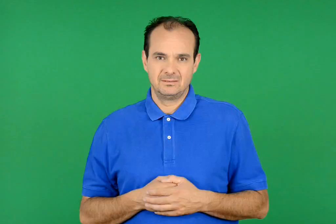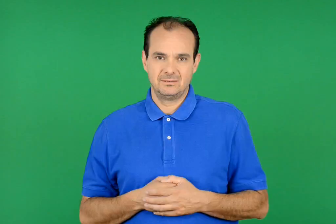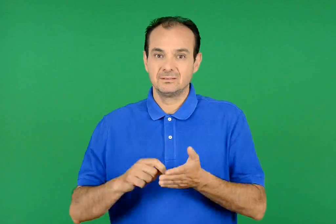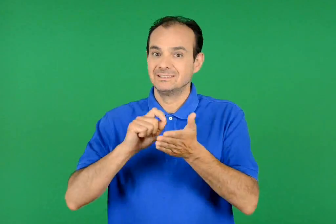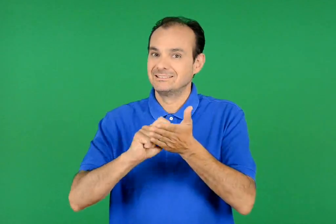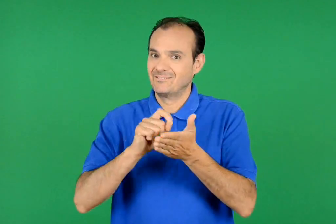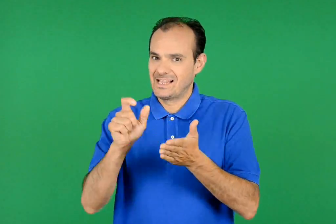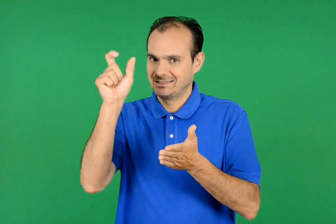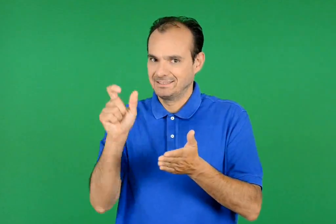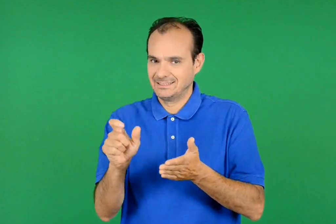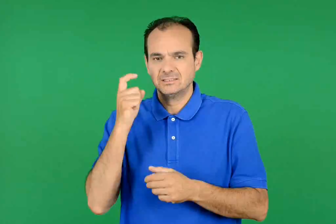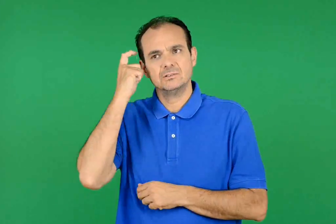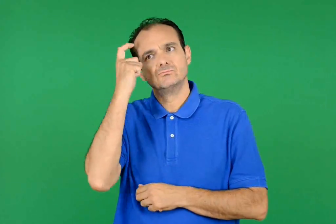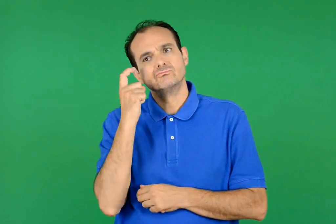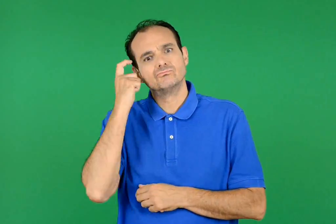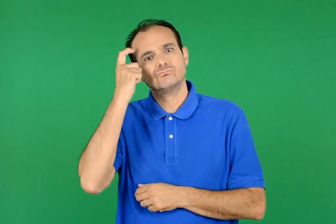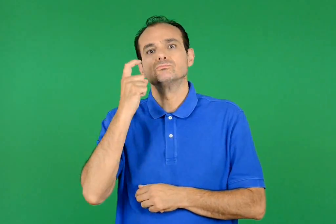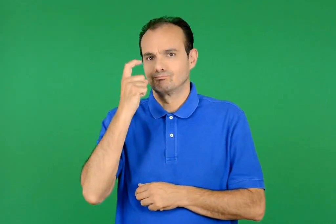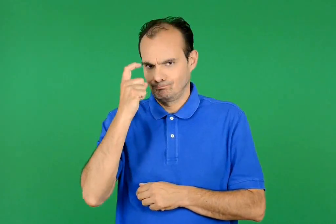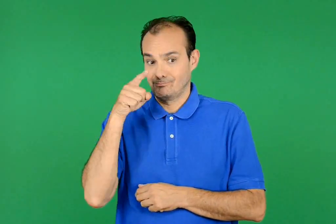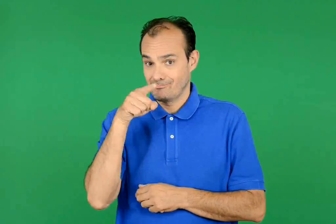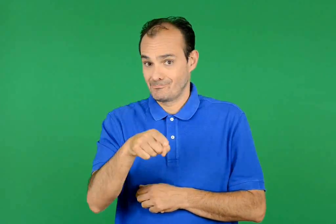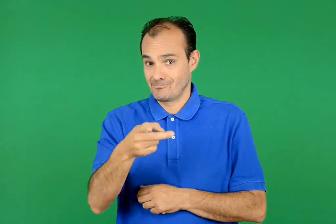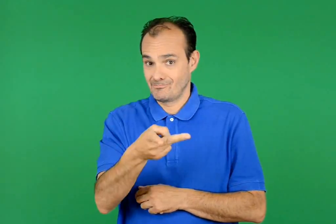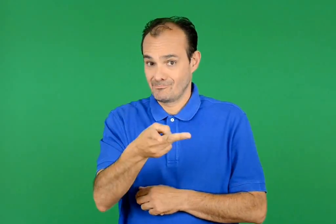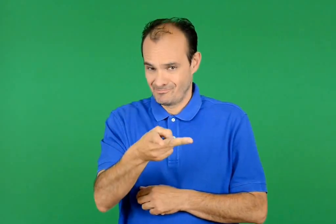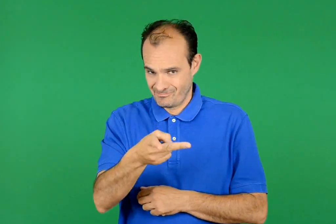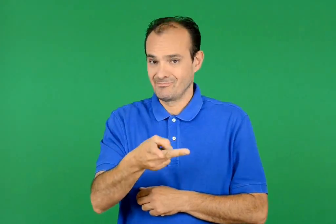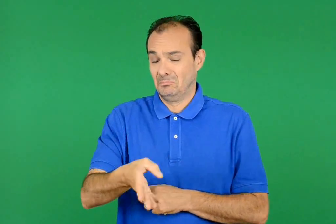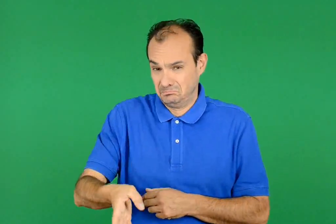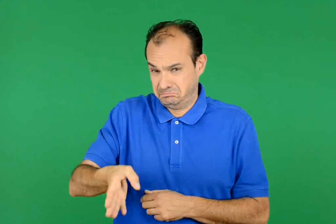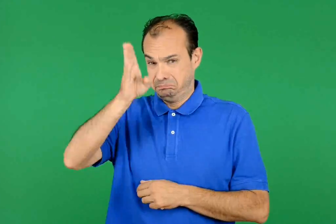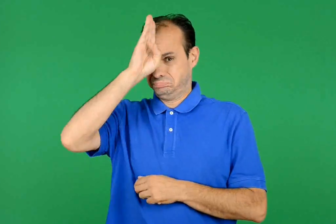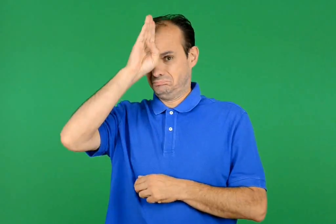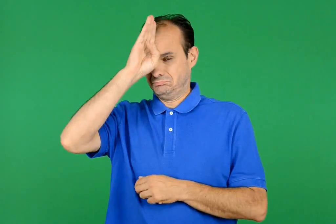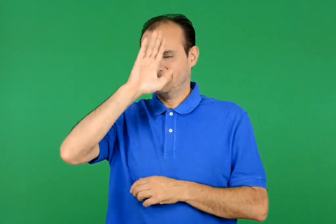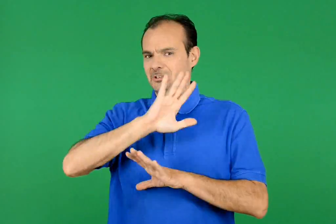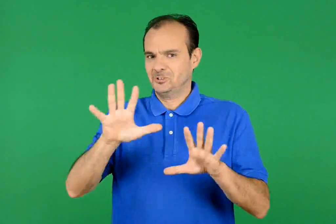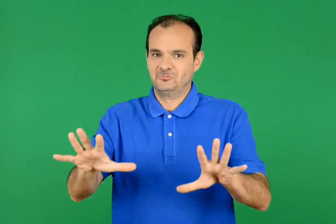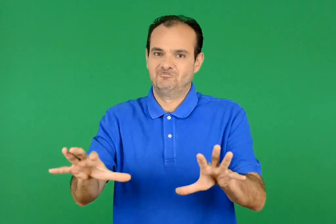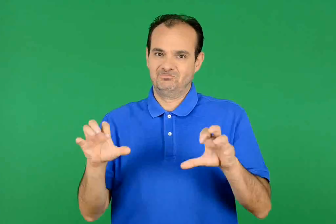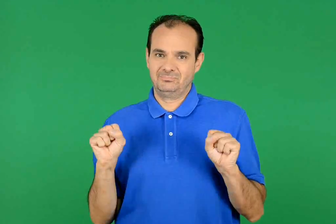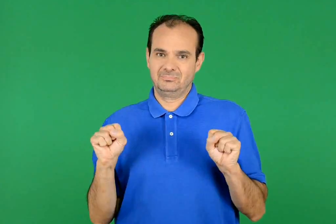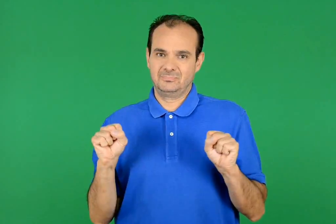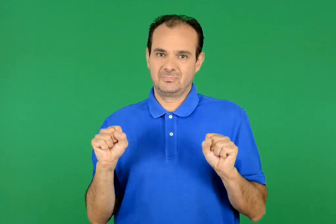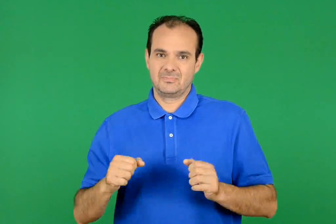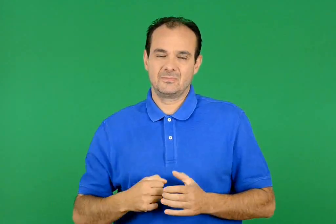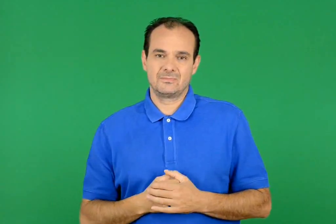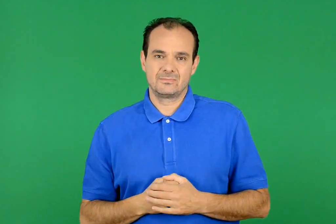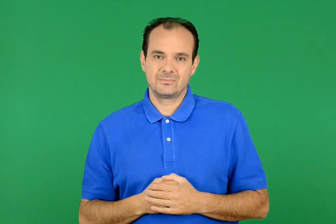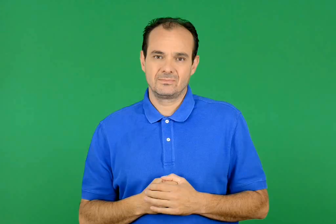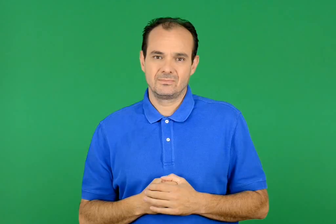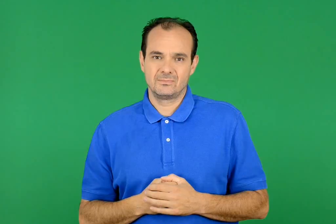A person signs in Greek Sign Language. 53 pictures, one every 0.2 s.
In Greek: έτσι το πάθημα θα τους γίνει μάθημα σκέφτηκε
